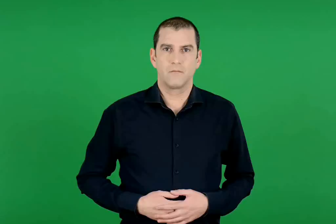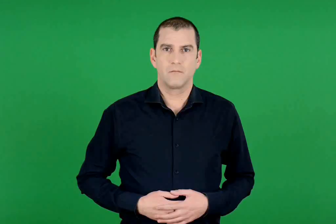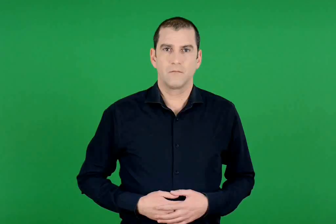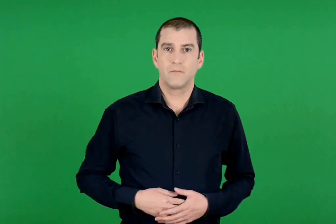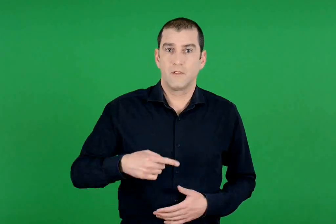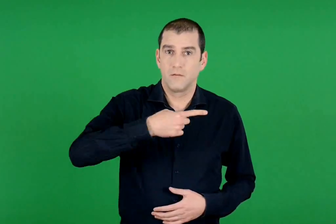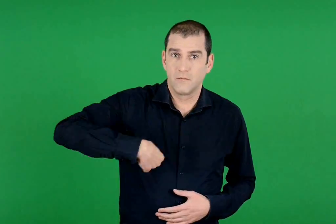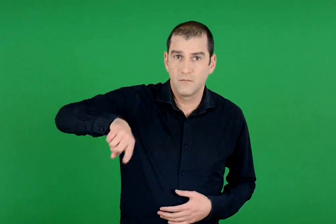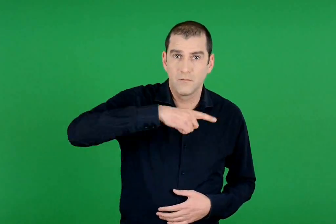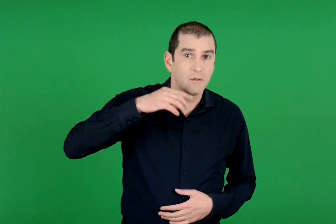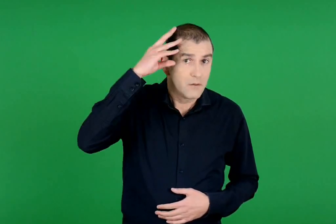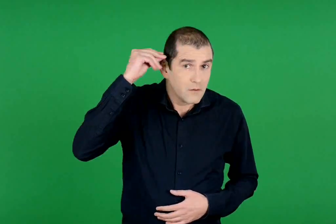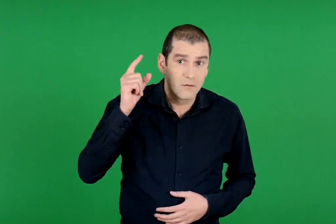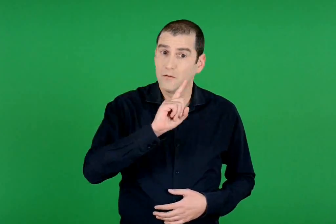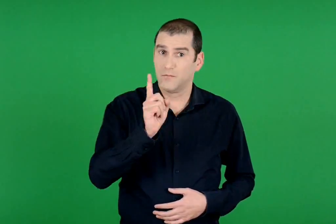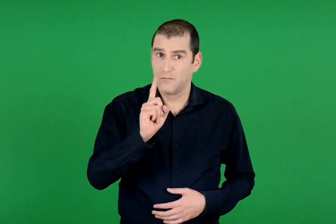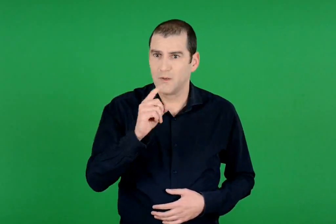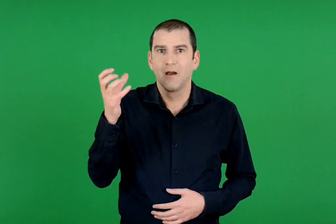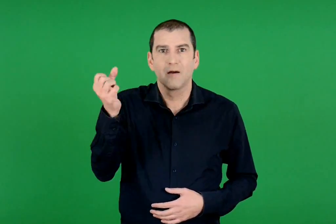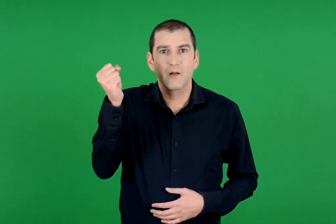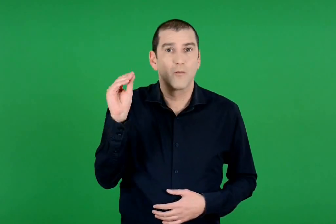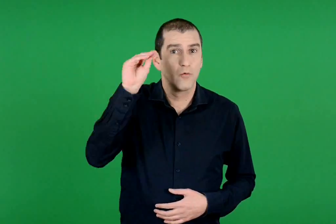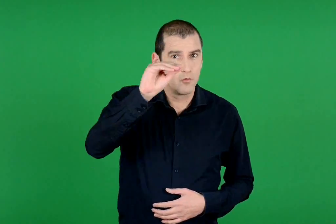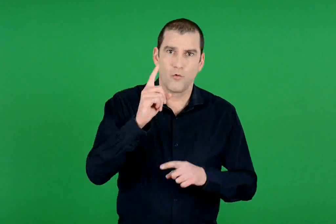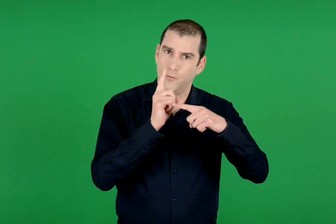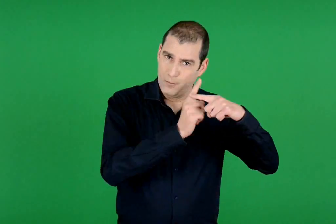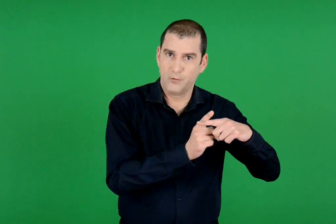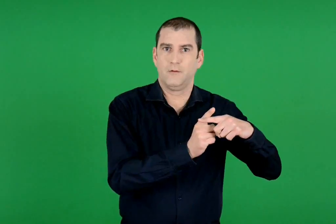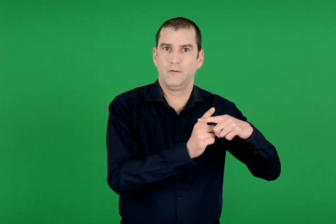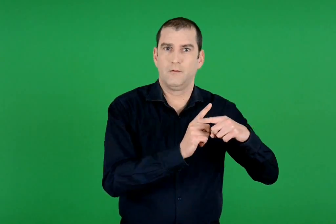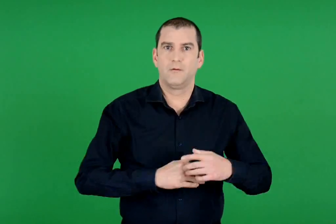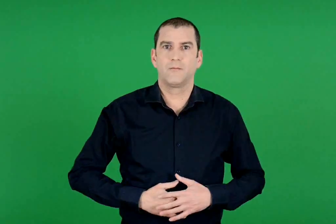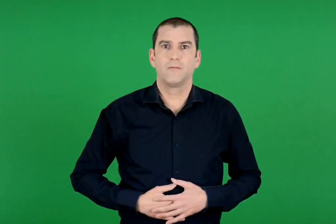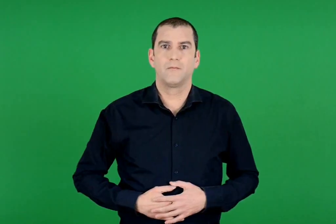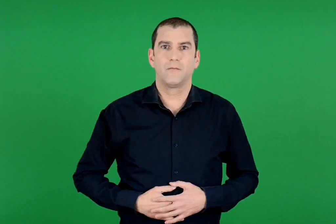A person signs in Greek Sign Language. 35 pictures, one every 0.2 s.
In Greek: δεν ξεχνούμε να προσθέσουμε το κρατούμενο
